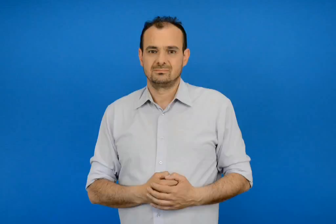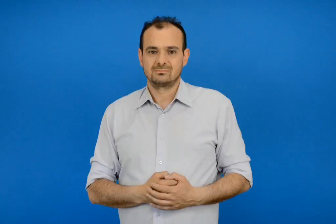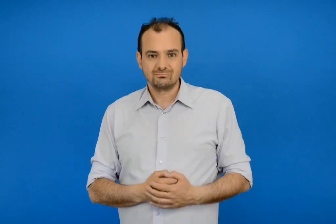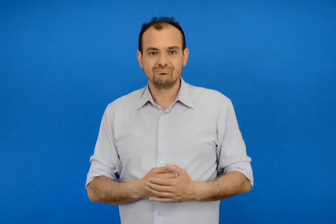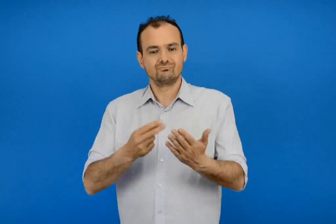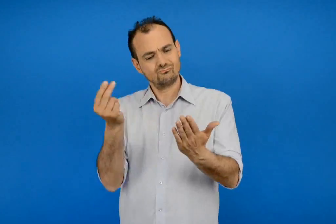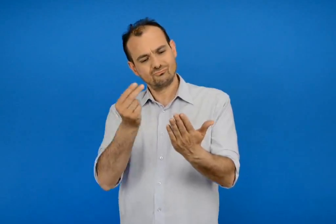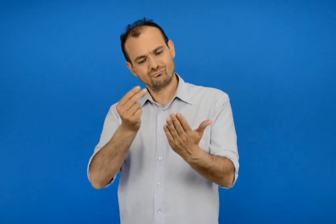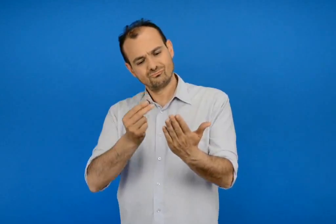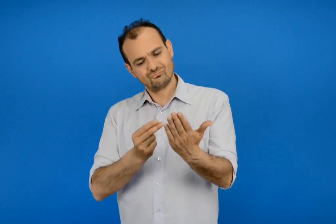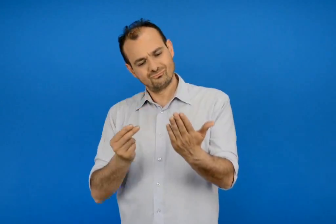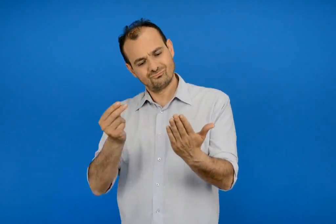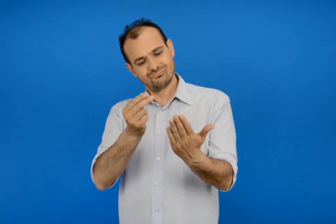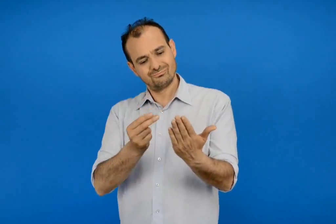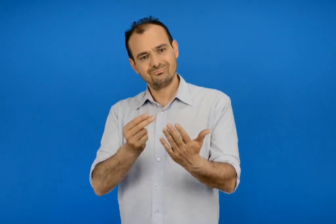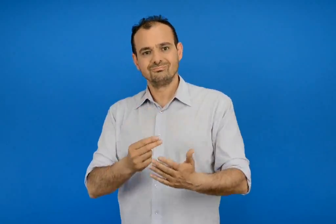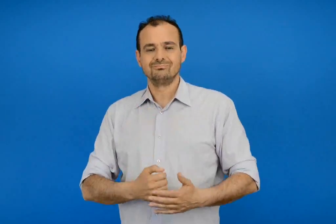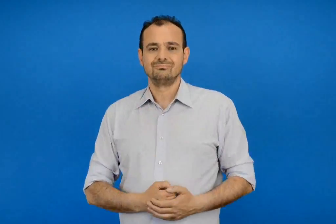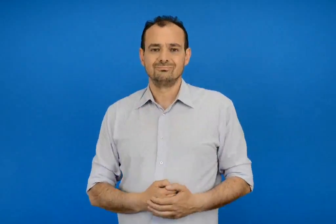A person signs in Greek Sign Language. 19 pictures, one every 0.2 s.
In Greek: να ζωγραφίζω
